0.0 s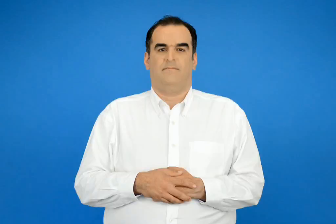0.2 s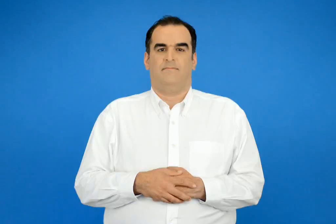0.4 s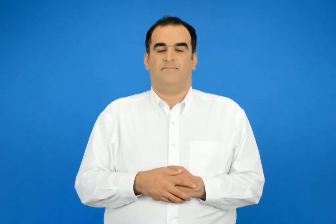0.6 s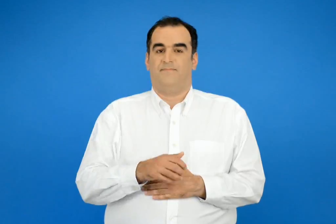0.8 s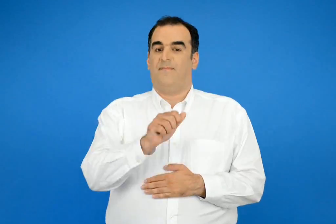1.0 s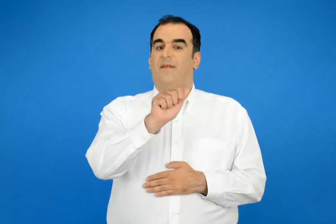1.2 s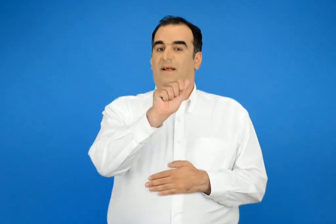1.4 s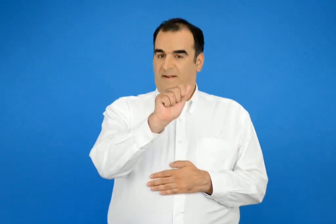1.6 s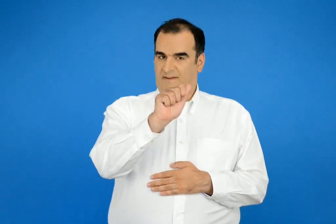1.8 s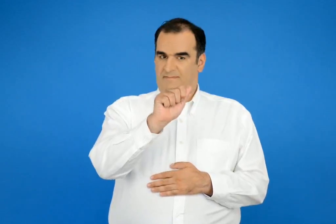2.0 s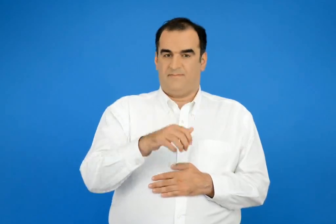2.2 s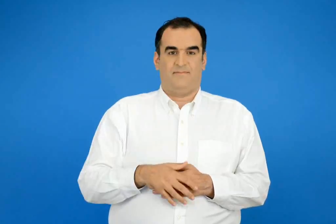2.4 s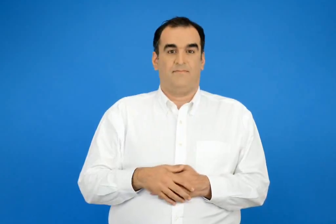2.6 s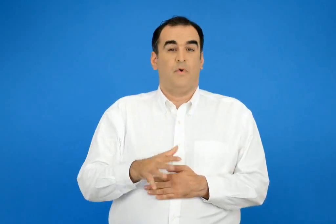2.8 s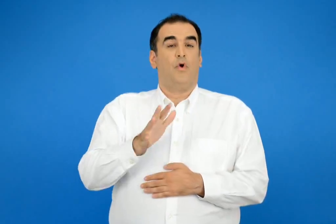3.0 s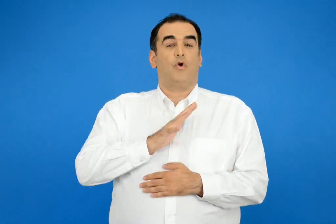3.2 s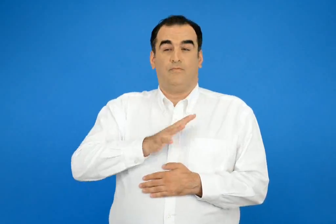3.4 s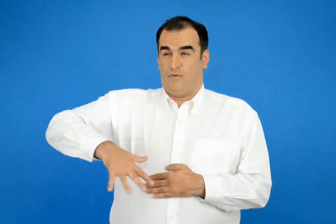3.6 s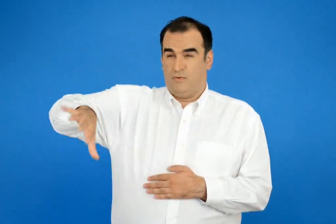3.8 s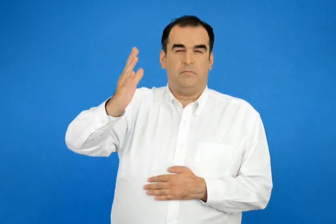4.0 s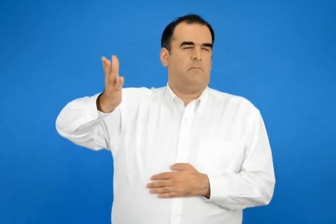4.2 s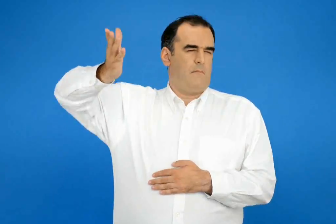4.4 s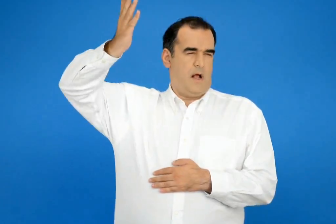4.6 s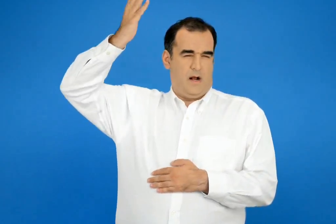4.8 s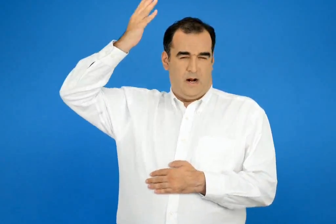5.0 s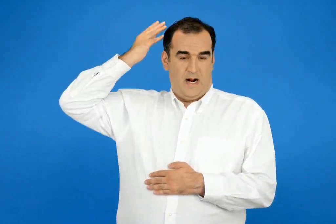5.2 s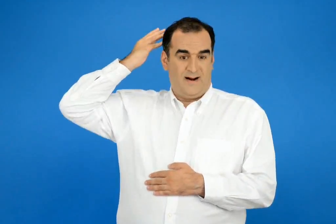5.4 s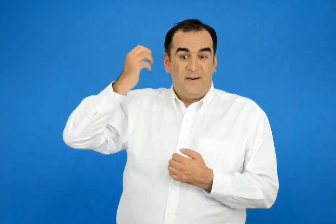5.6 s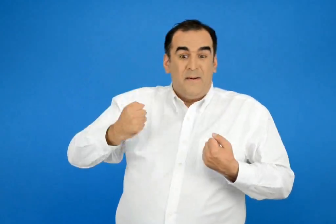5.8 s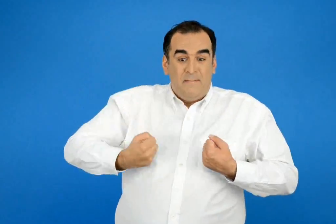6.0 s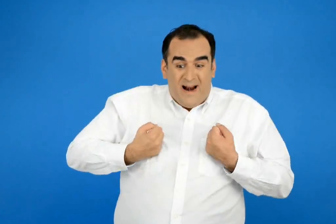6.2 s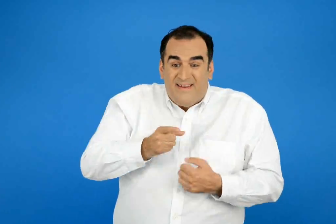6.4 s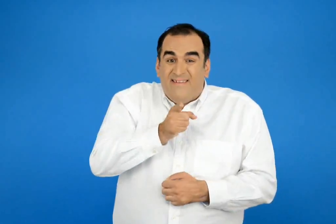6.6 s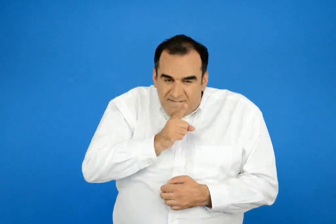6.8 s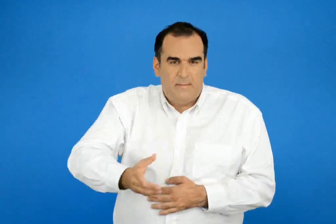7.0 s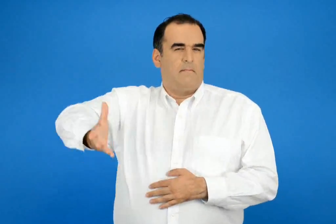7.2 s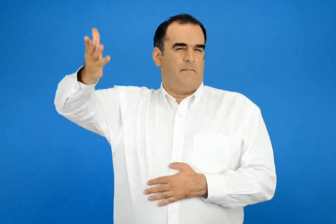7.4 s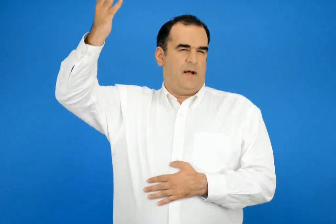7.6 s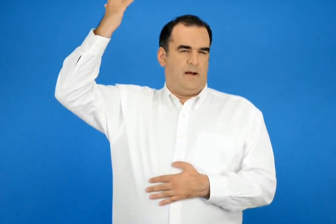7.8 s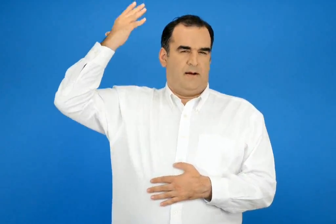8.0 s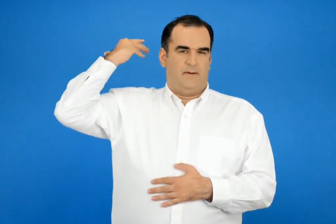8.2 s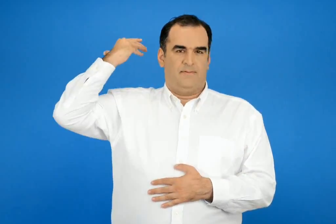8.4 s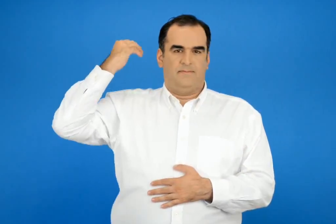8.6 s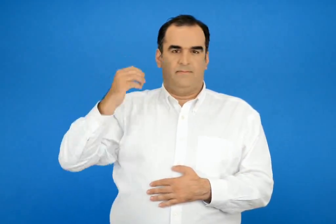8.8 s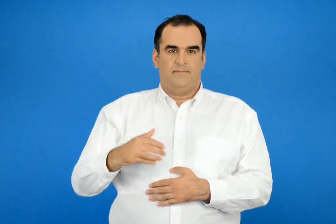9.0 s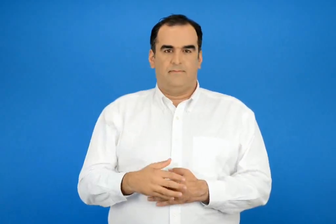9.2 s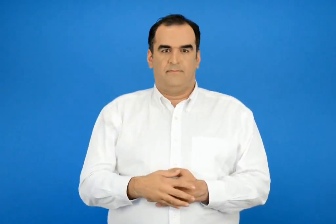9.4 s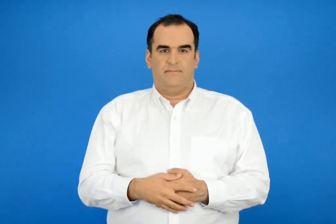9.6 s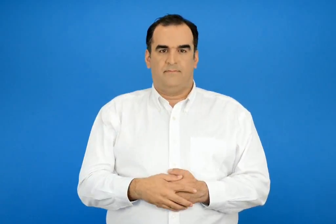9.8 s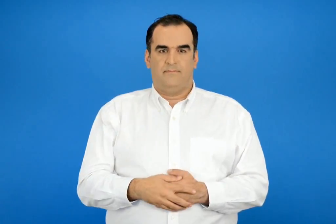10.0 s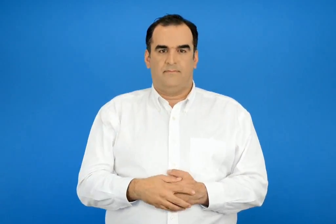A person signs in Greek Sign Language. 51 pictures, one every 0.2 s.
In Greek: α όσο παλιός είναι ο κόσμος άλλο τόσο παλιό είναι και το παιχνίδι
